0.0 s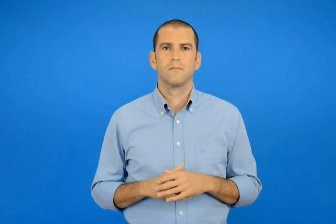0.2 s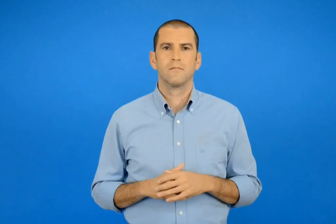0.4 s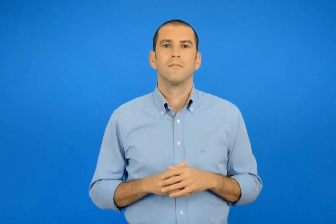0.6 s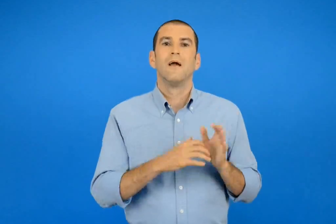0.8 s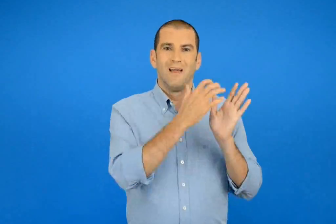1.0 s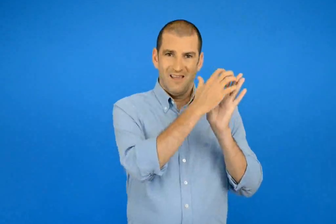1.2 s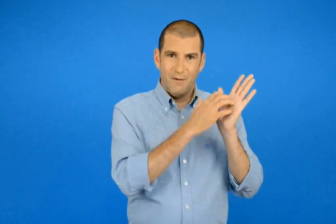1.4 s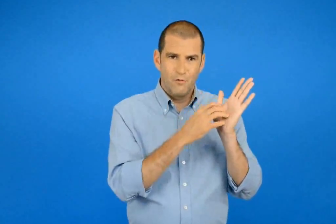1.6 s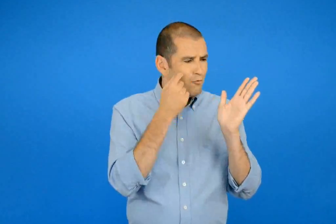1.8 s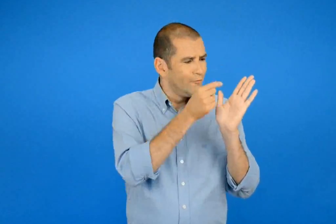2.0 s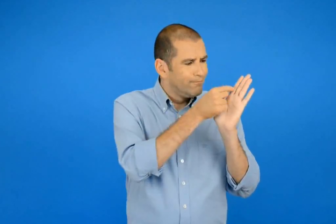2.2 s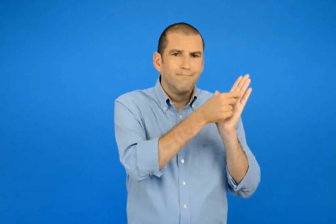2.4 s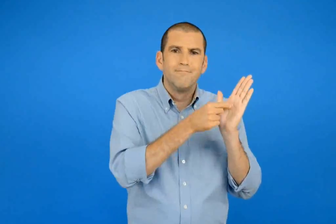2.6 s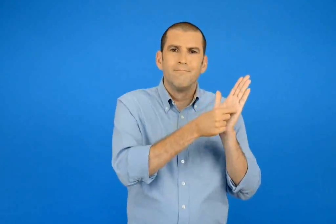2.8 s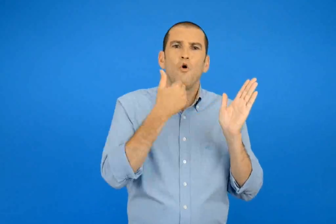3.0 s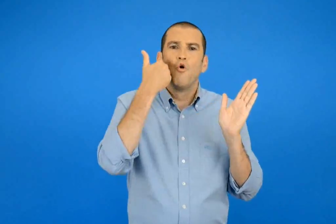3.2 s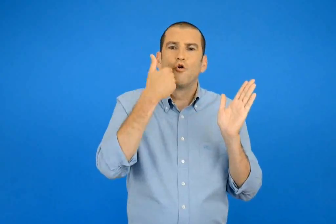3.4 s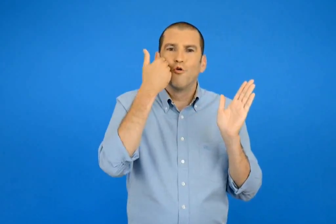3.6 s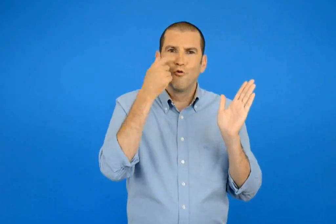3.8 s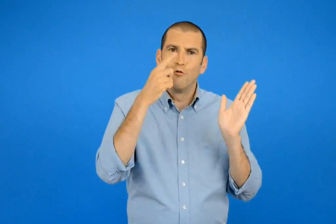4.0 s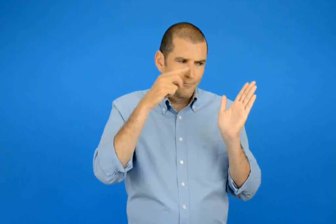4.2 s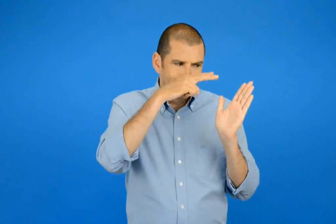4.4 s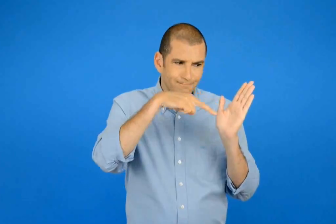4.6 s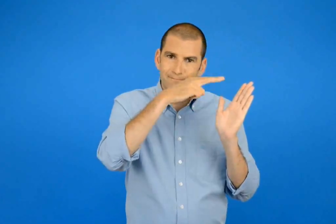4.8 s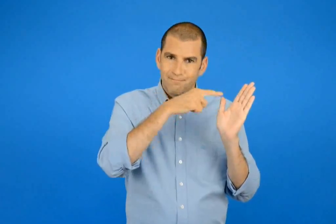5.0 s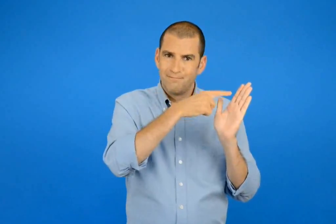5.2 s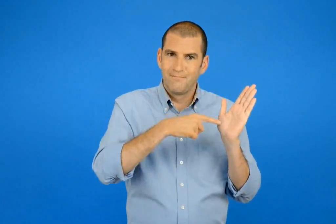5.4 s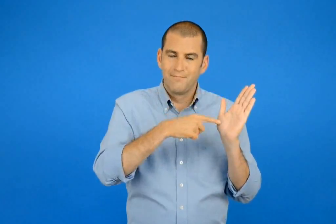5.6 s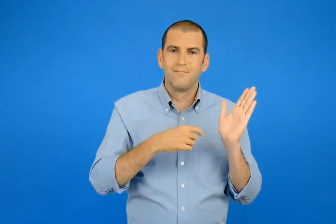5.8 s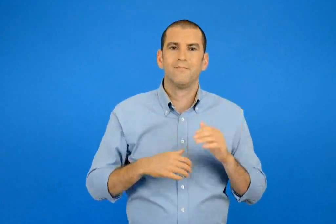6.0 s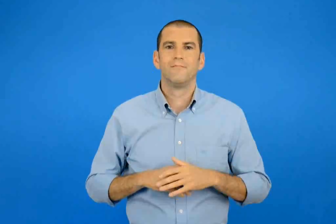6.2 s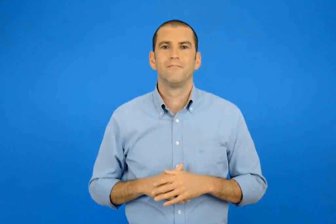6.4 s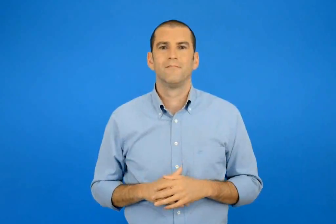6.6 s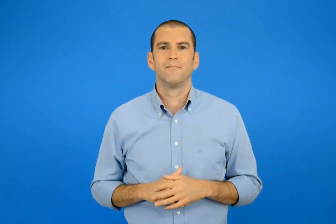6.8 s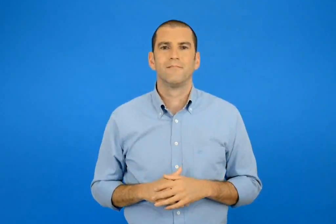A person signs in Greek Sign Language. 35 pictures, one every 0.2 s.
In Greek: πρόσεξε αυτά που είναι γραμμένα με κόκκινο
